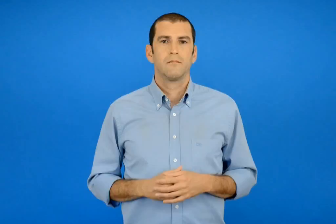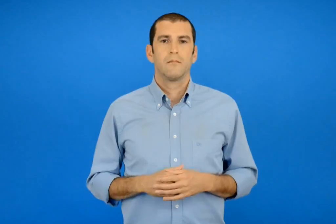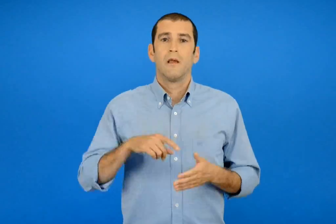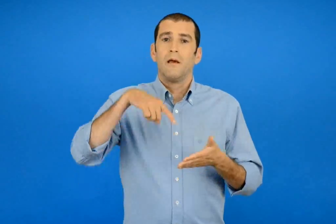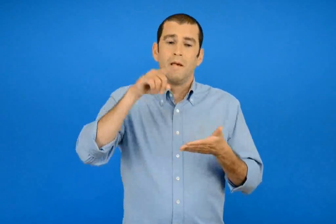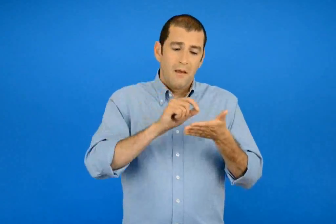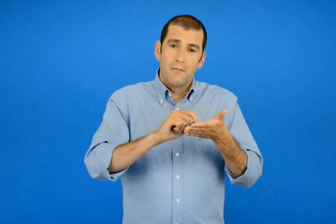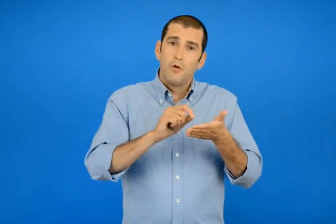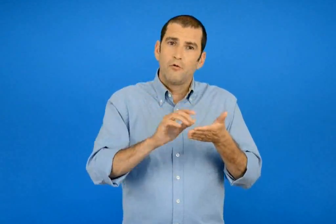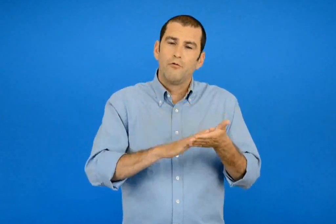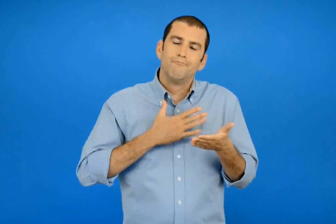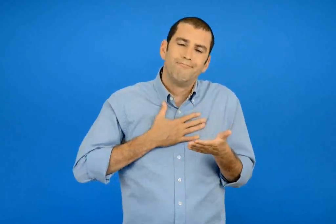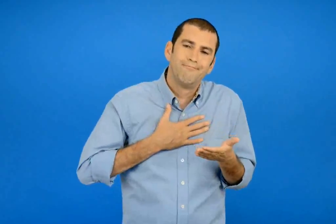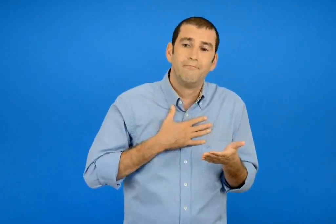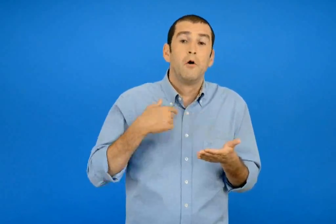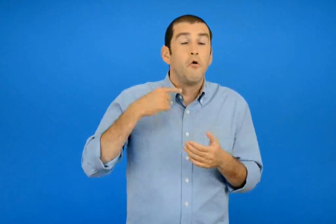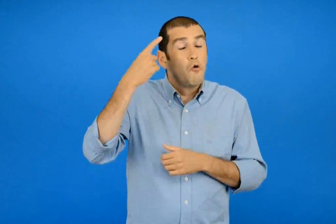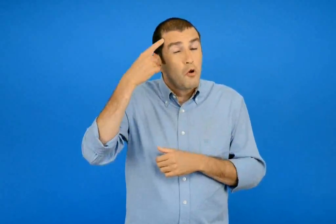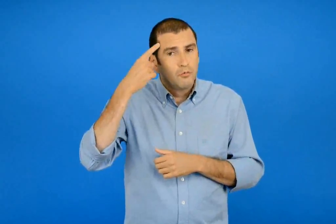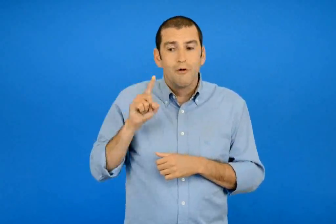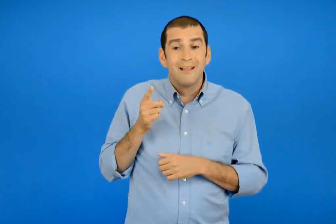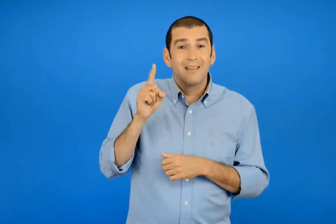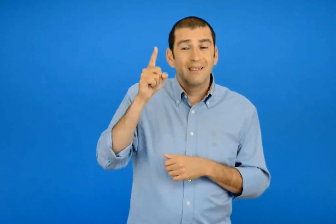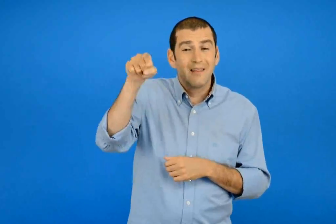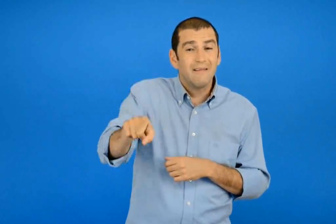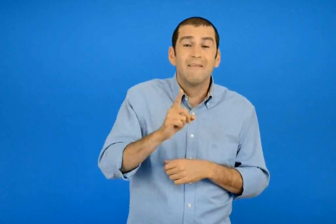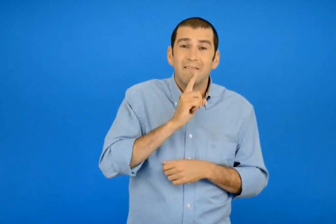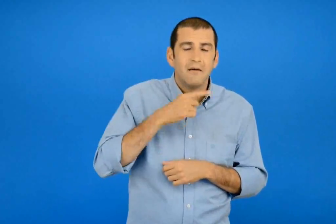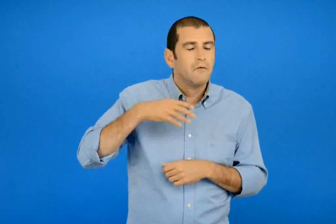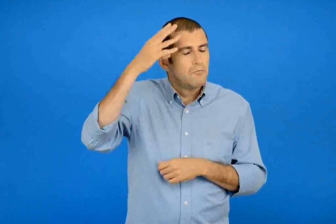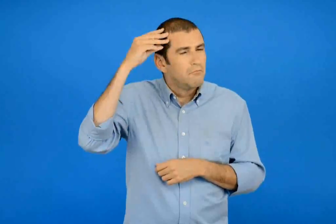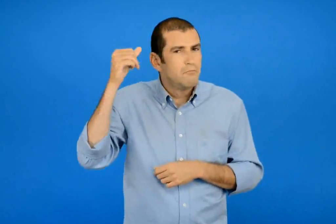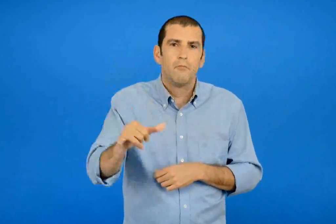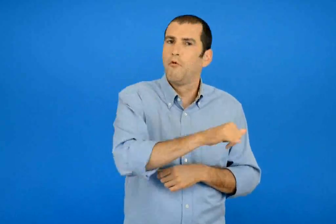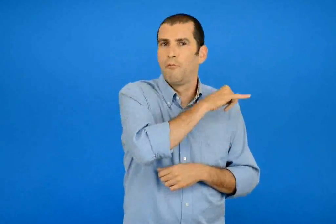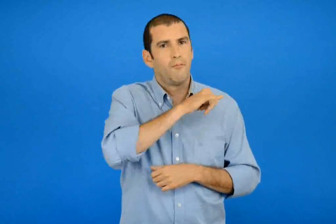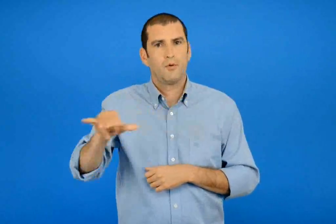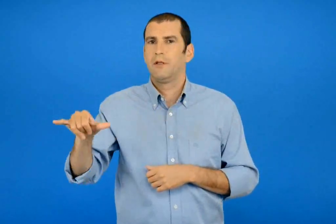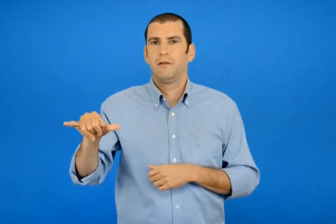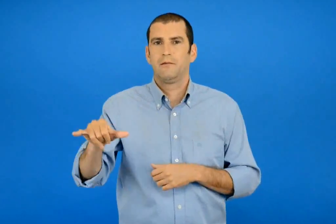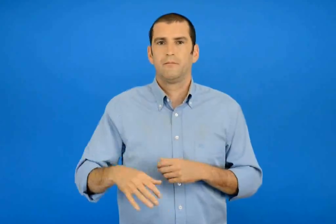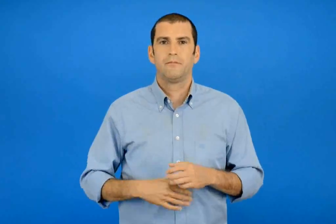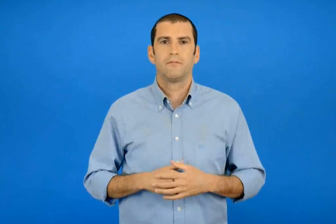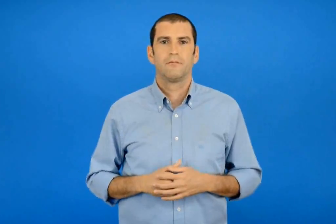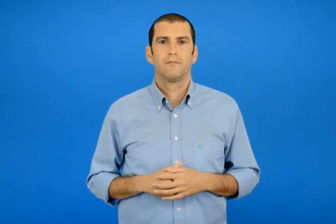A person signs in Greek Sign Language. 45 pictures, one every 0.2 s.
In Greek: καλό μου ημερολόγιο νομίζω ότι δε θα ξεχάσω πότε αυτό το ταξίδι
